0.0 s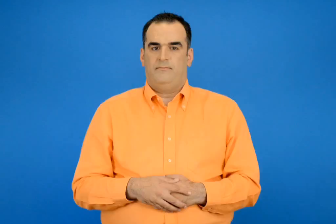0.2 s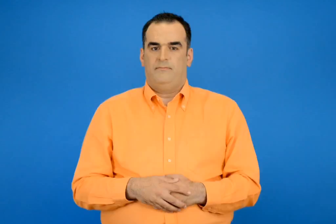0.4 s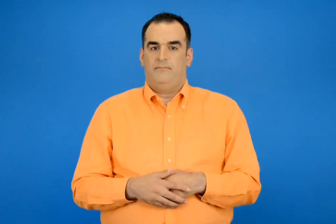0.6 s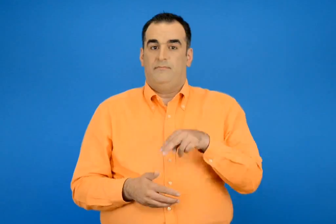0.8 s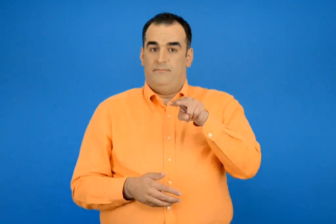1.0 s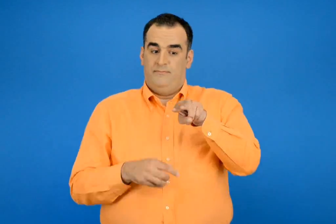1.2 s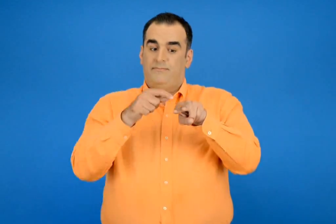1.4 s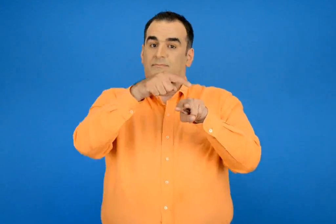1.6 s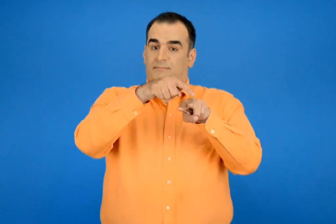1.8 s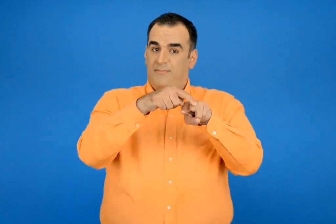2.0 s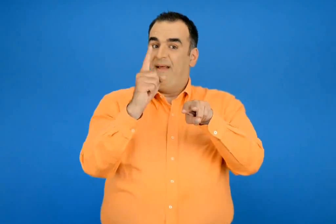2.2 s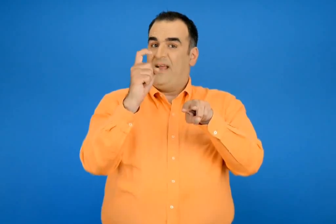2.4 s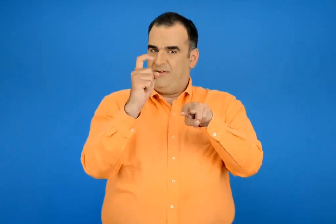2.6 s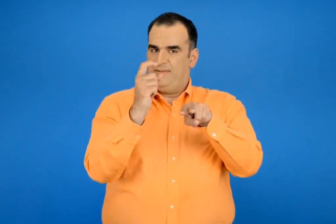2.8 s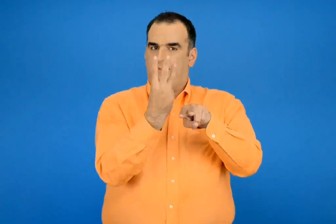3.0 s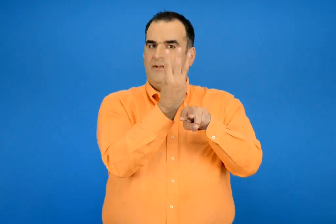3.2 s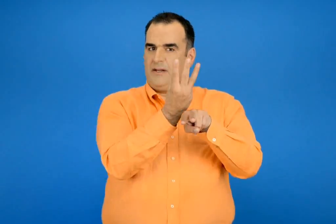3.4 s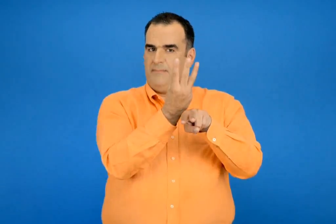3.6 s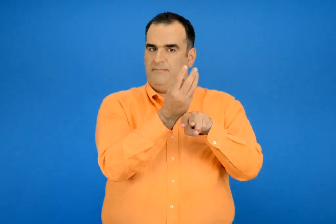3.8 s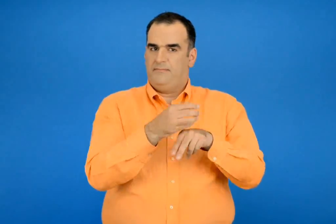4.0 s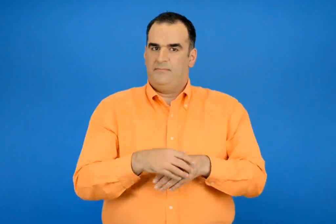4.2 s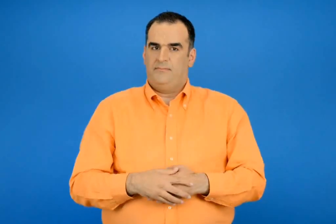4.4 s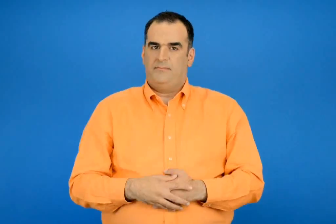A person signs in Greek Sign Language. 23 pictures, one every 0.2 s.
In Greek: 3 στο ψηφίο των δεκάδων
